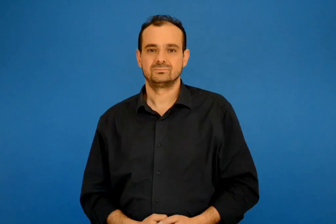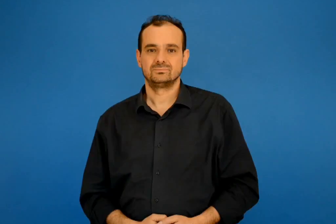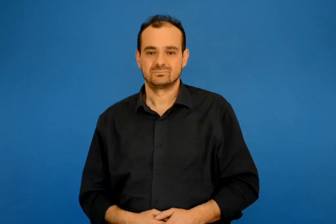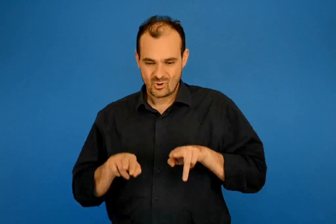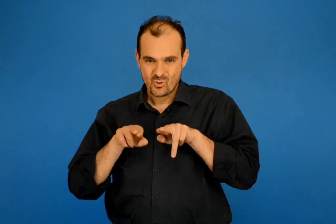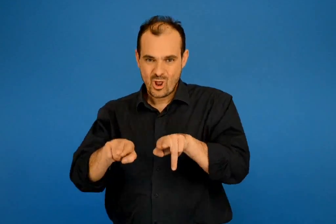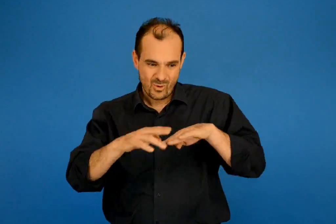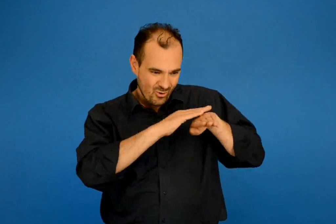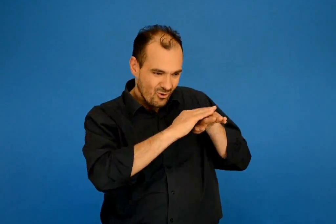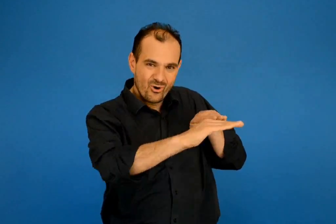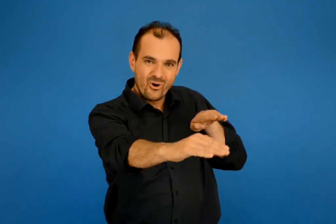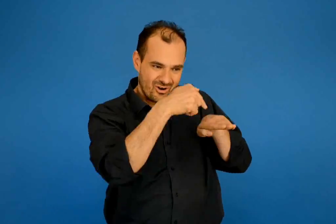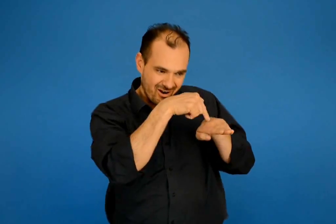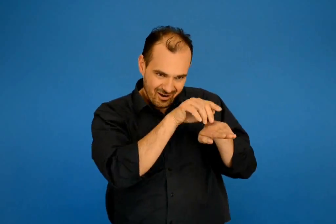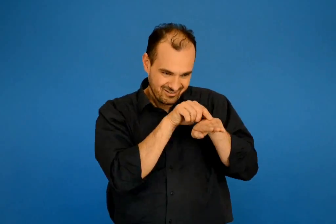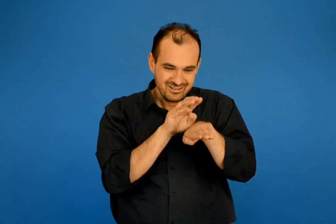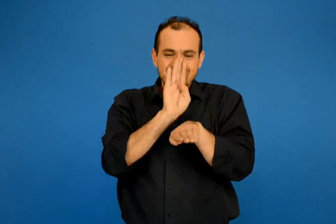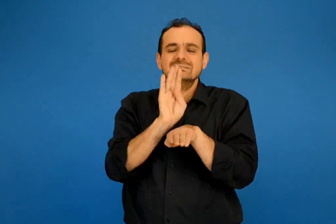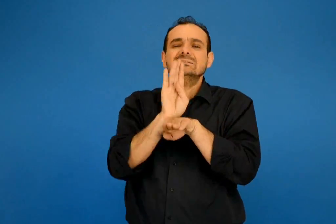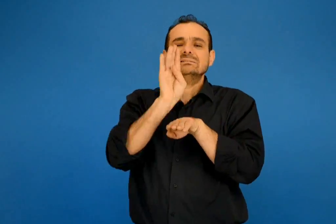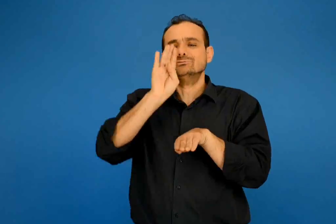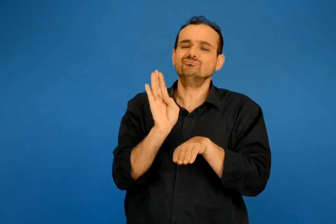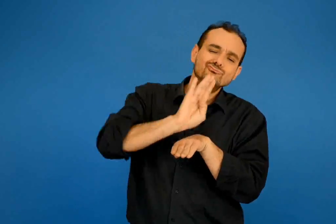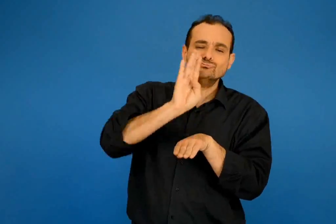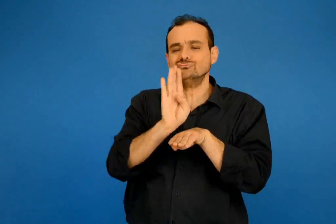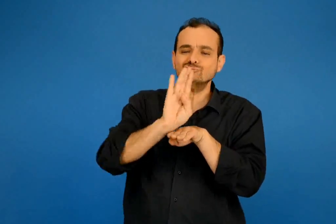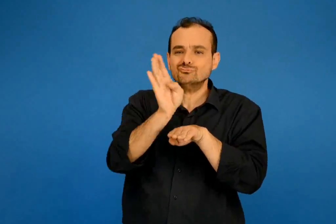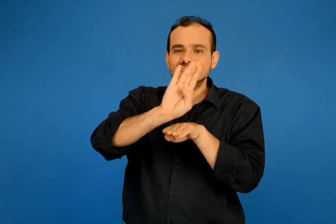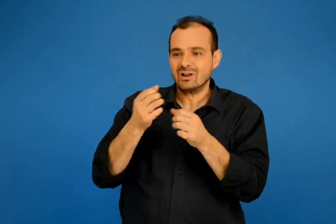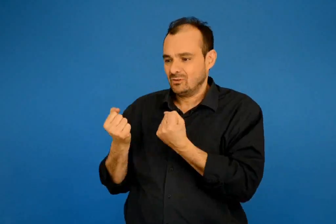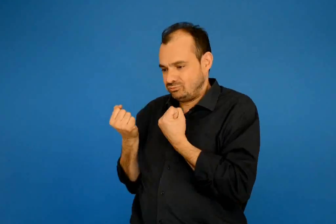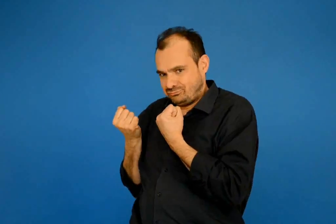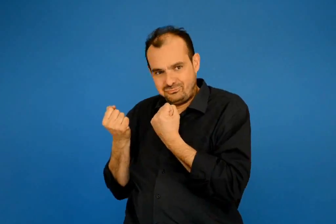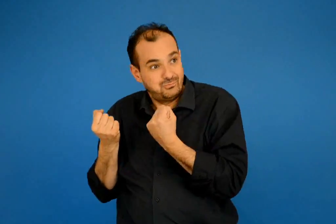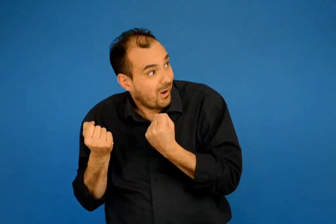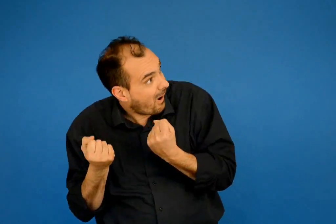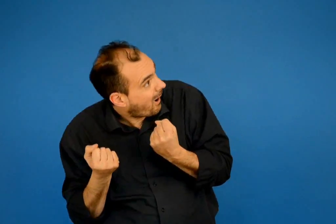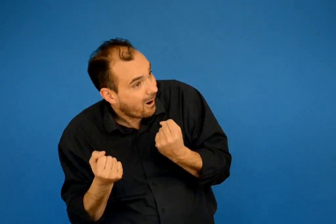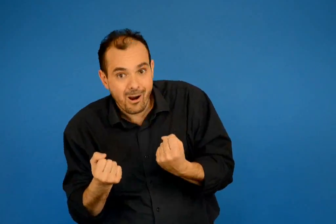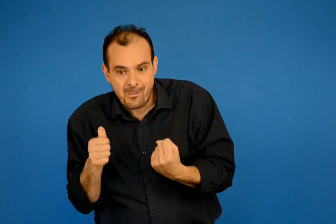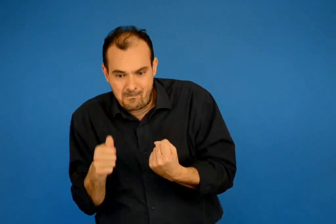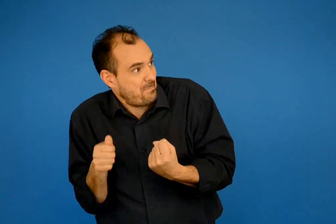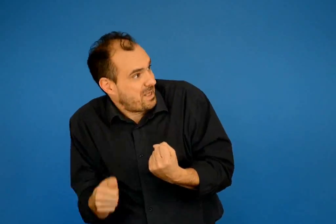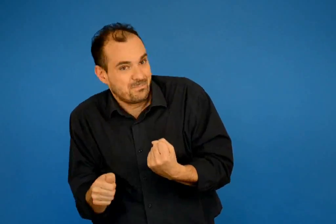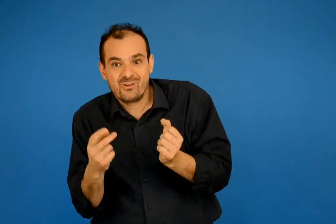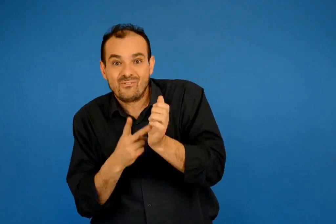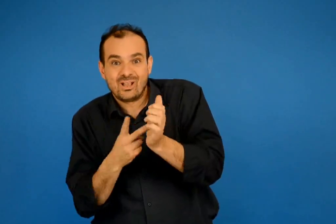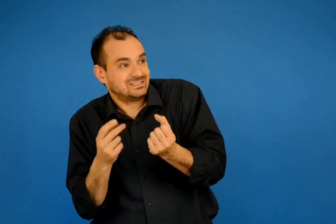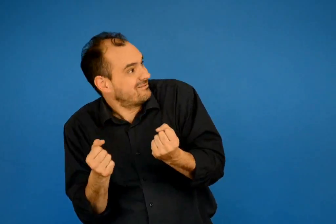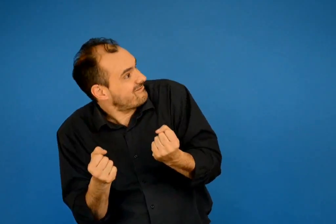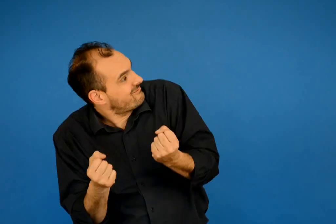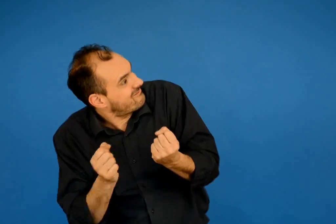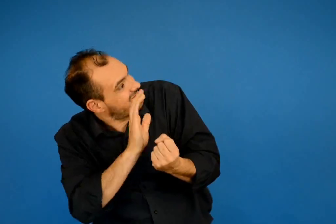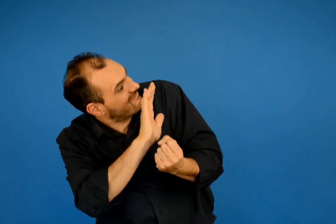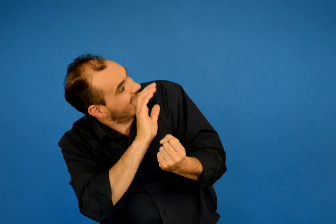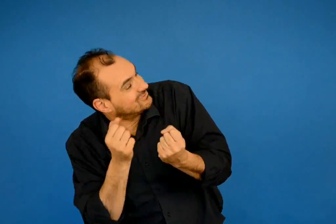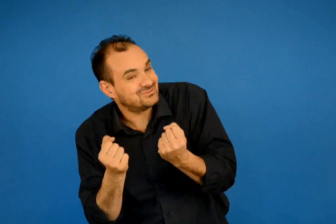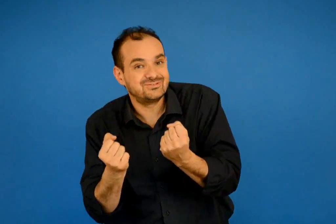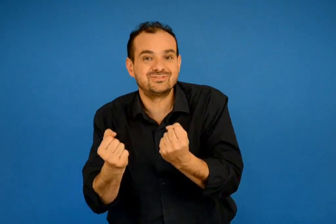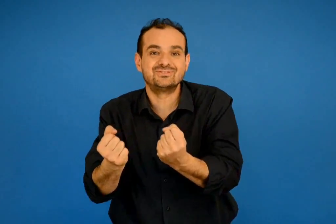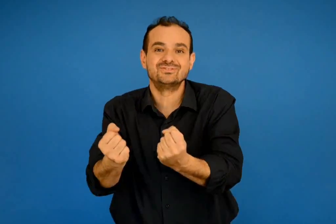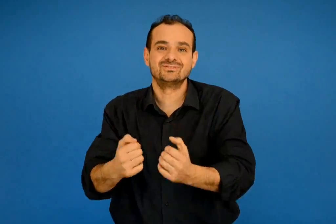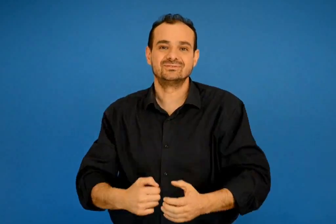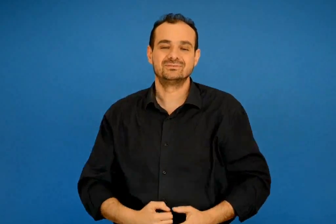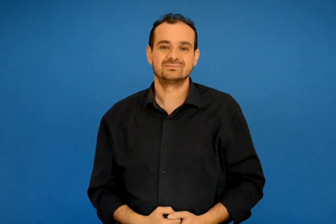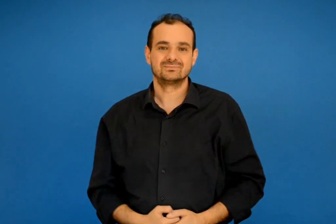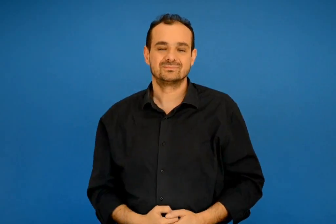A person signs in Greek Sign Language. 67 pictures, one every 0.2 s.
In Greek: καθώς περπατούσε στα πεζοδρομία τα αυτοκίνητα σταματούσαν διπλά του και κορνάραν δυο φορές για να το χαιρετήσουν
